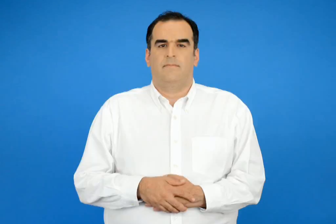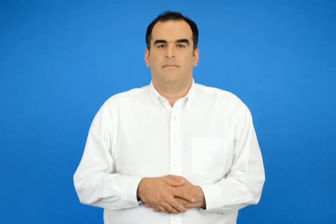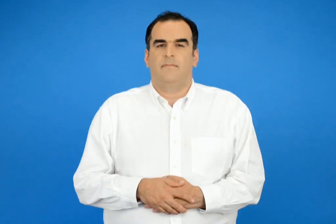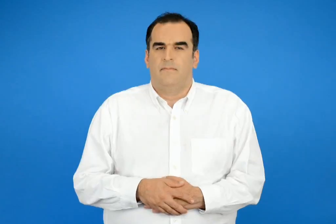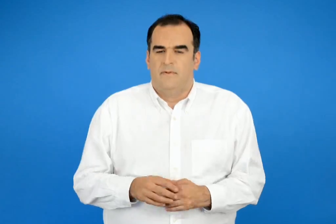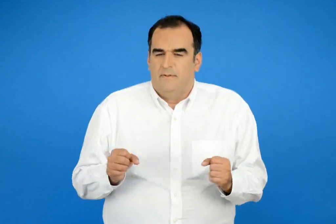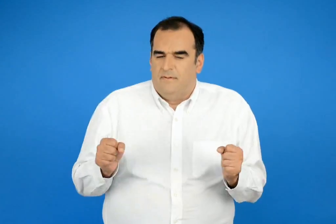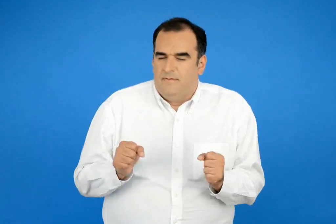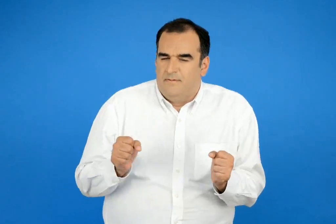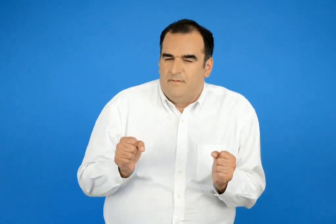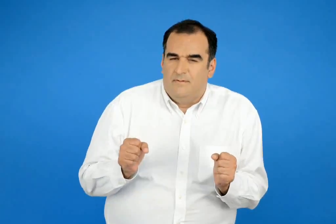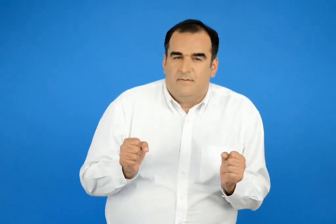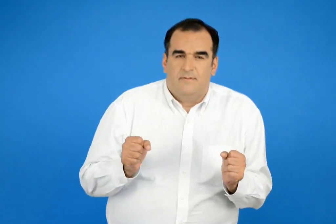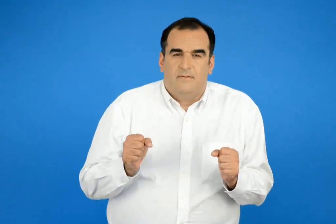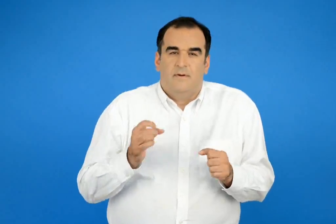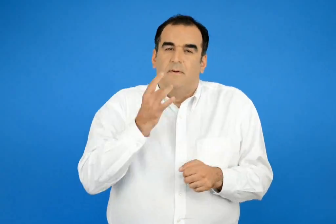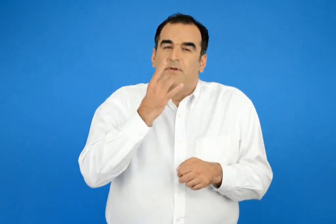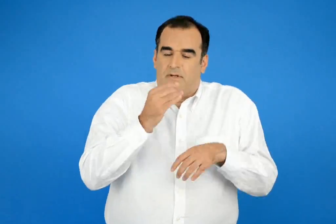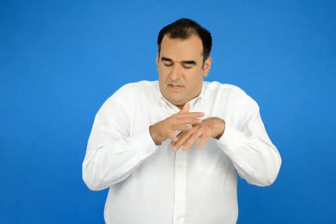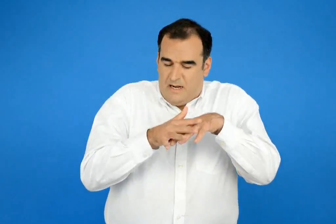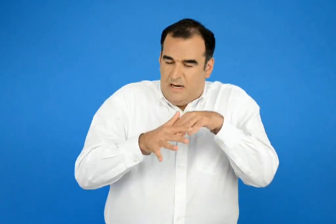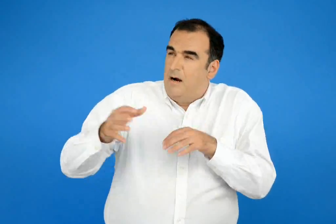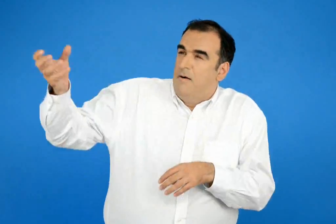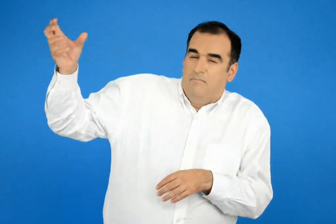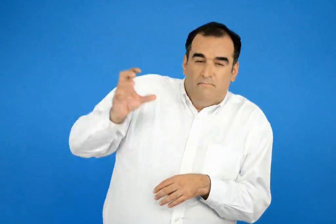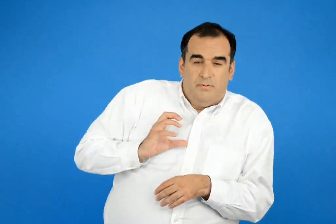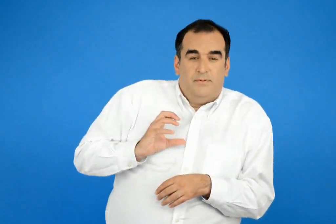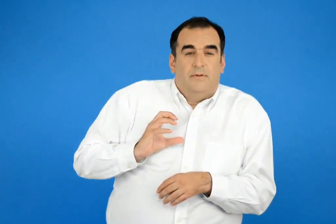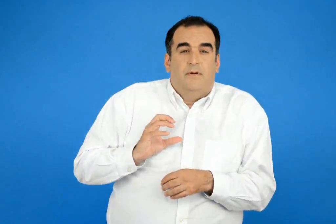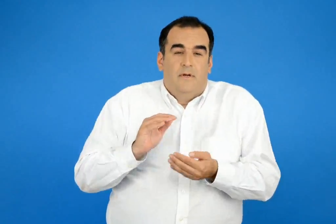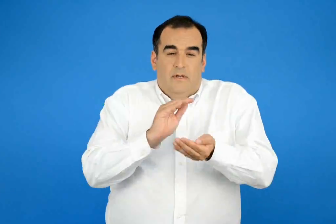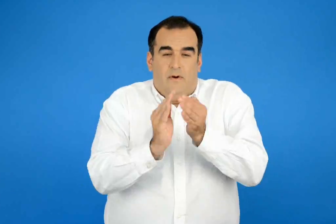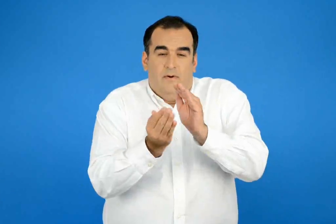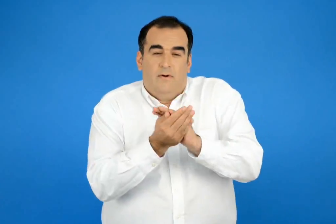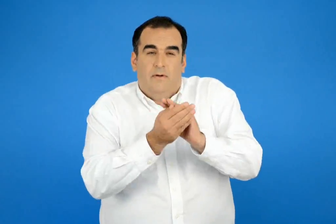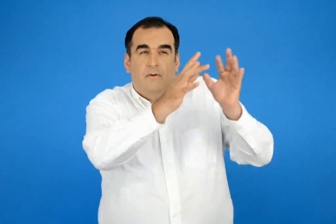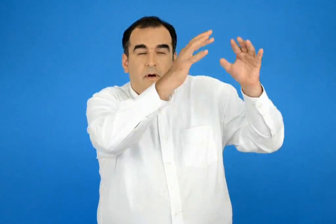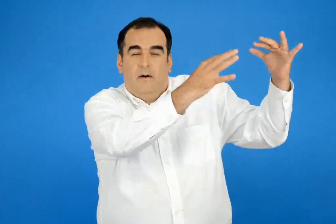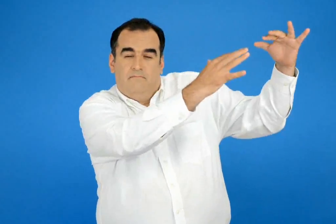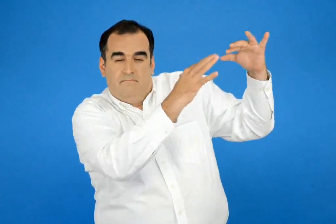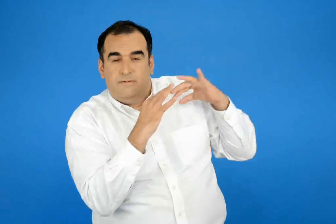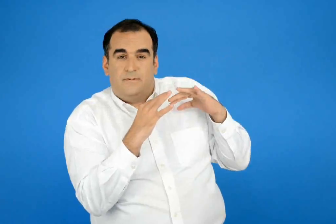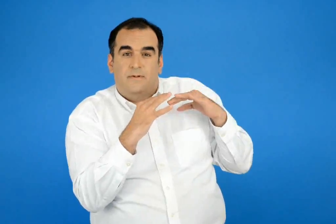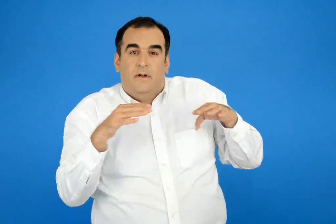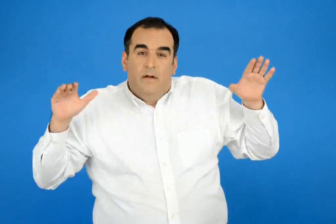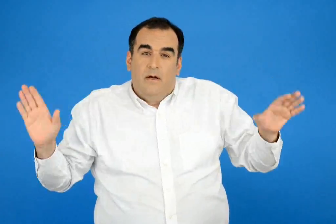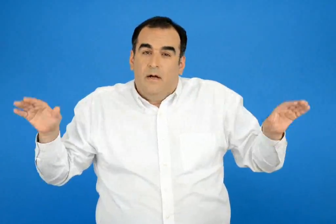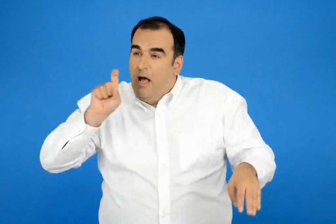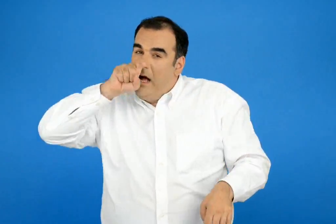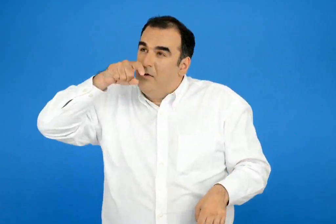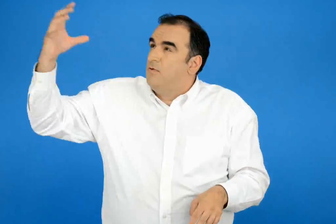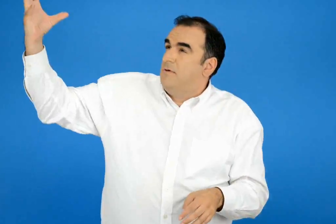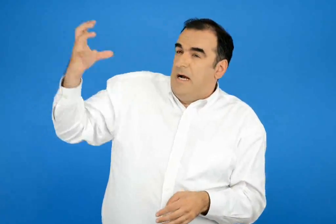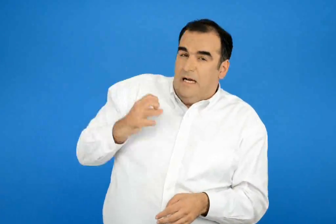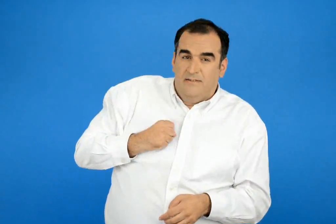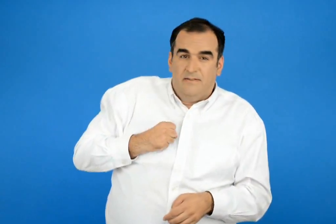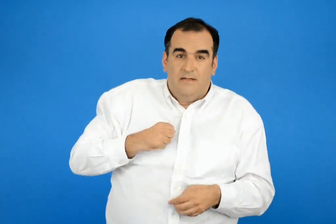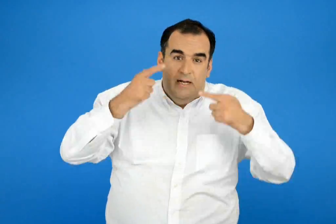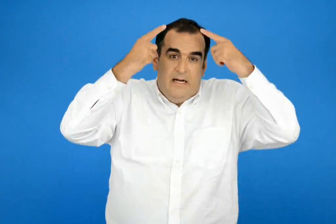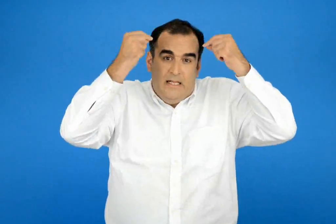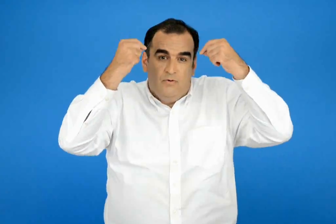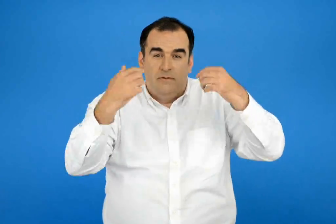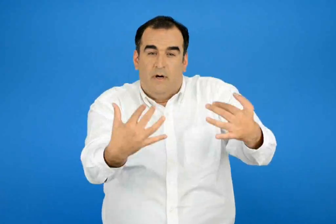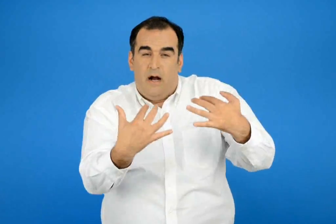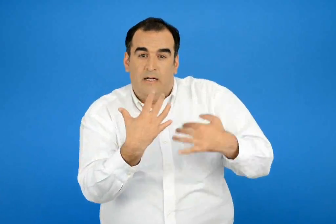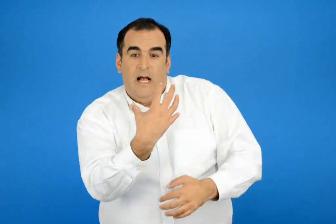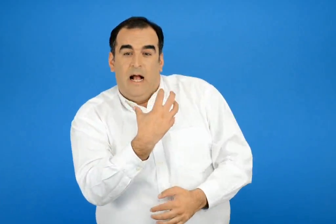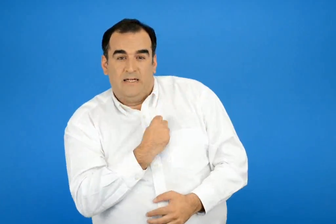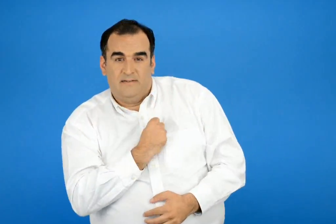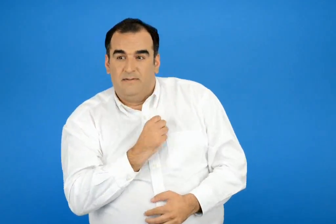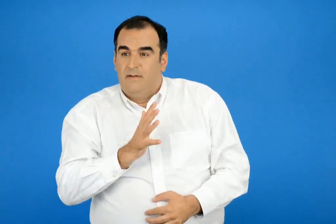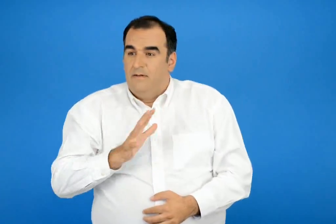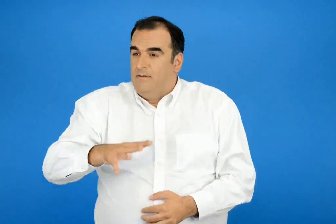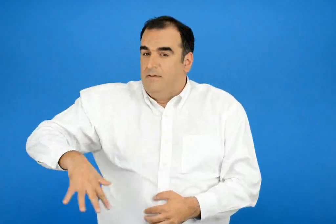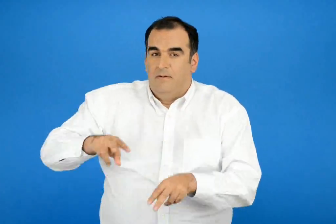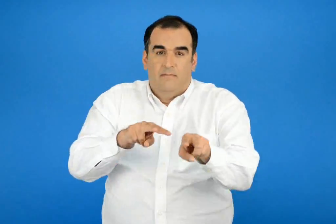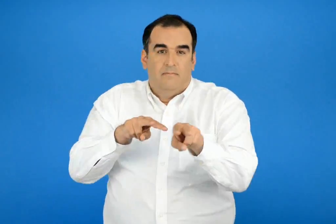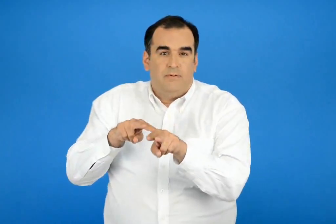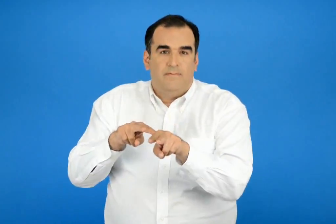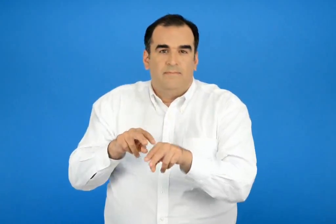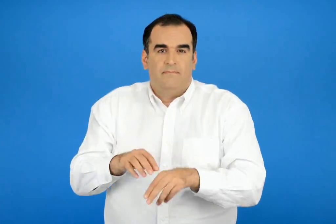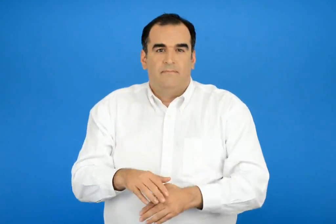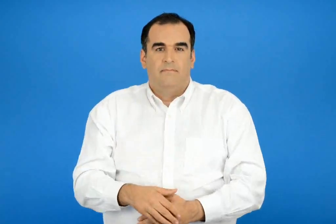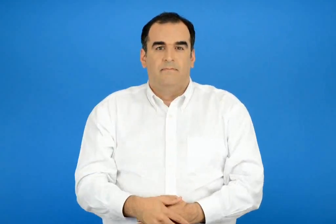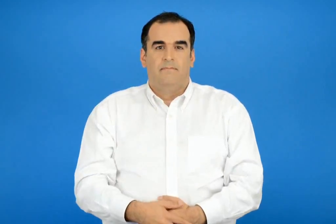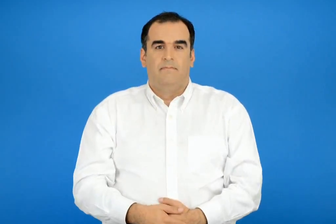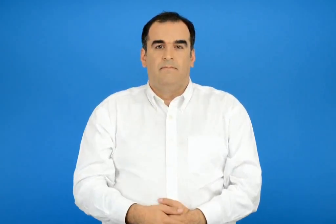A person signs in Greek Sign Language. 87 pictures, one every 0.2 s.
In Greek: από το κρύο από πέτρες που κατρακυλούν από τις χιονοστιβάδες από τους αετούς τους λύκους και το κυνήγι των ανθρώπων
